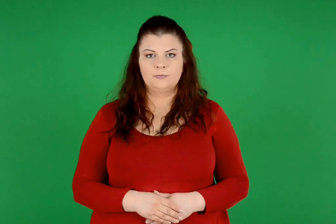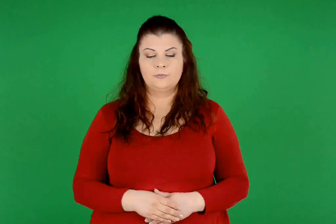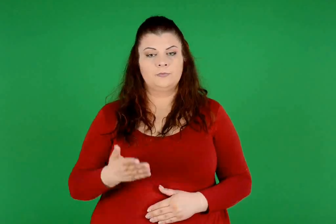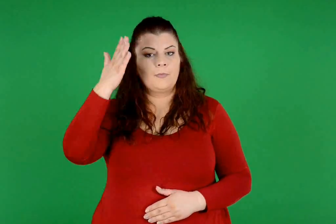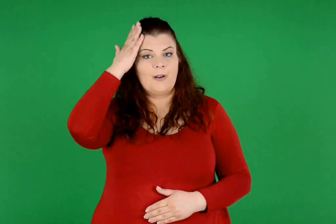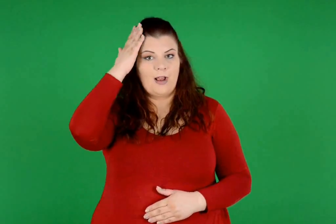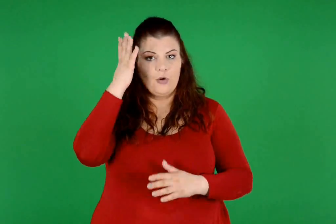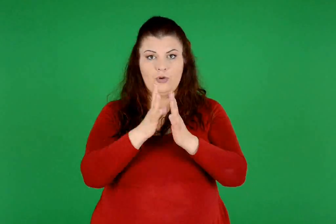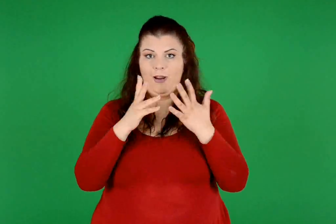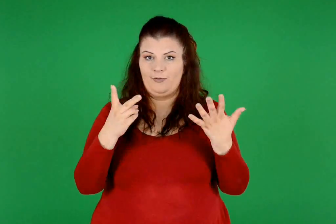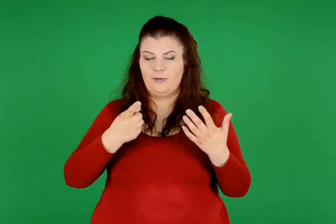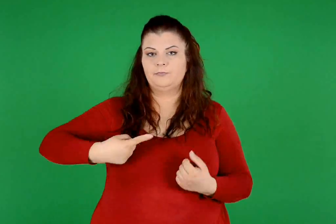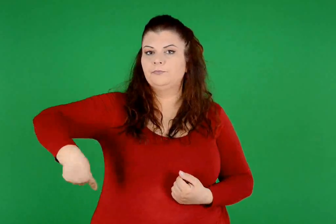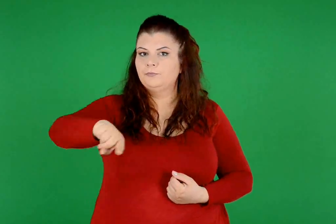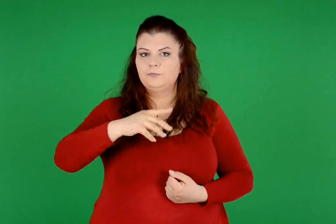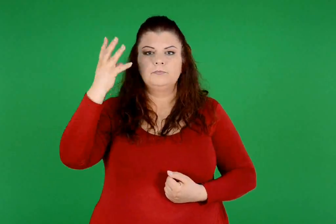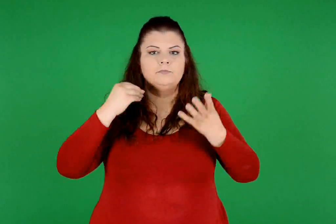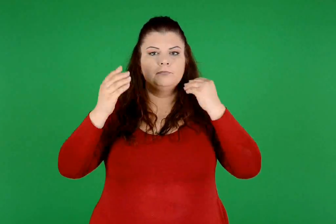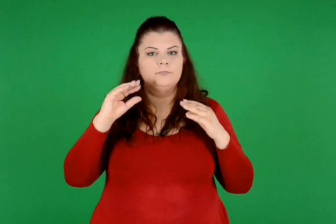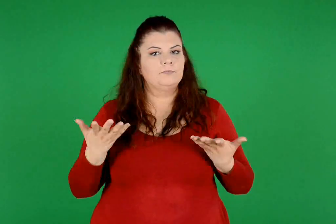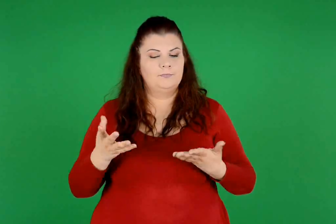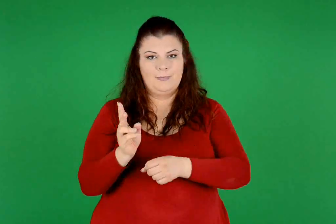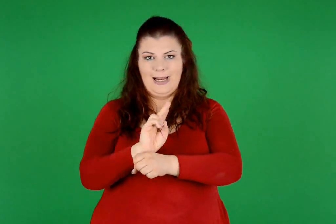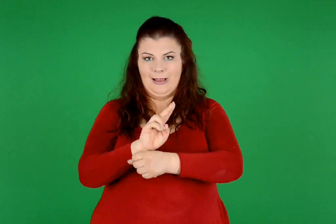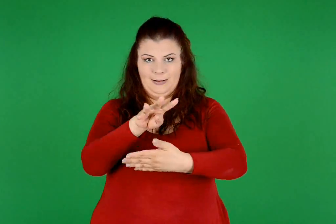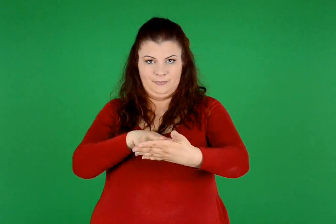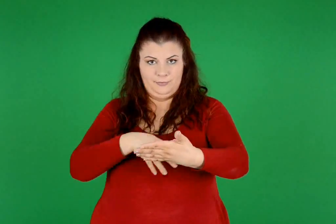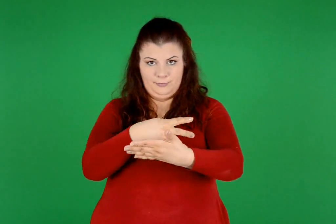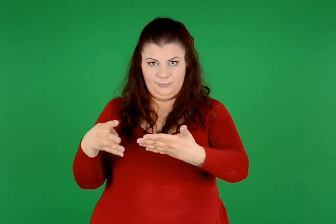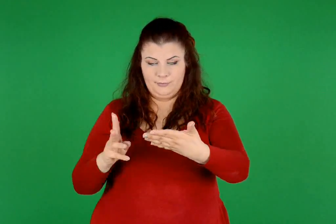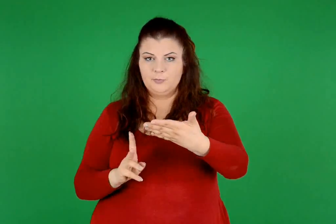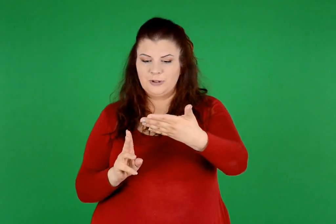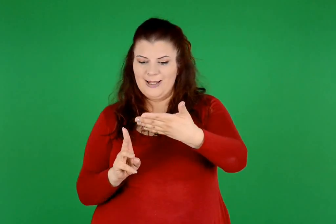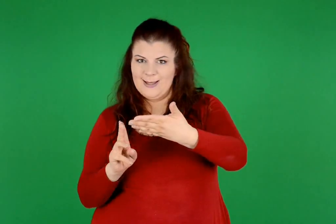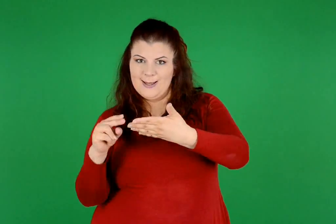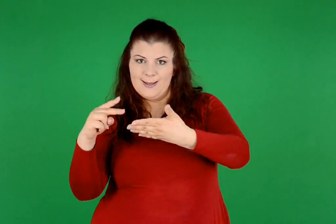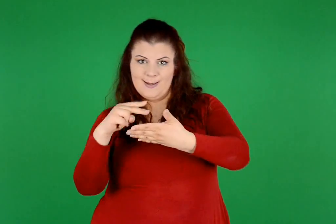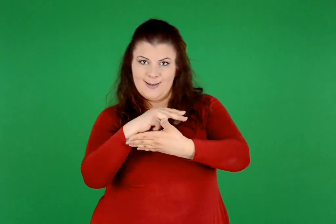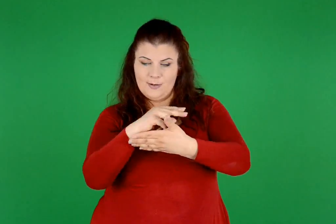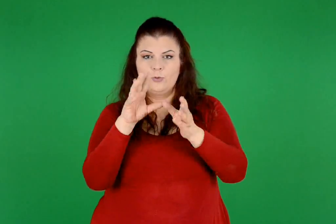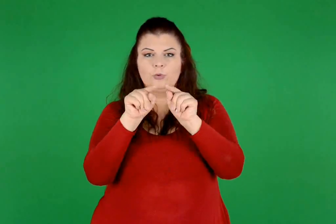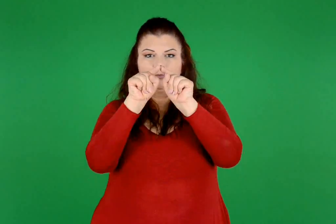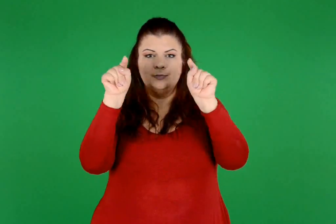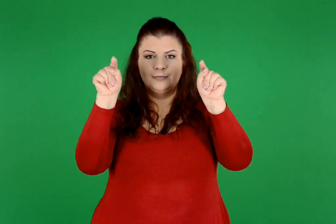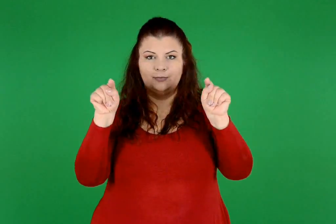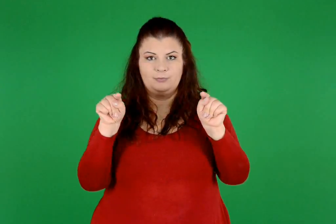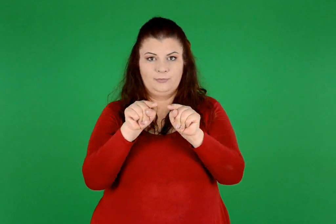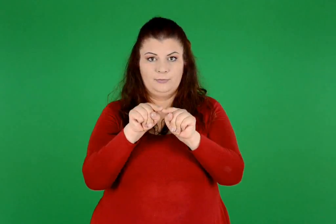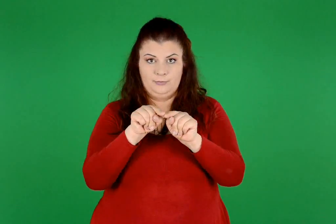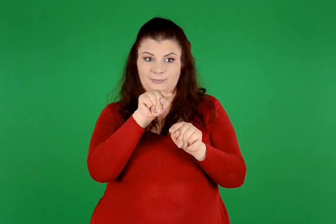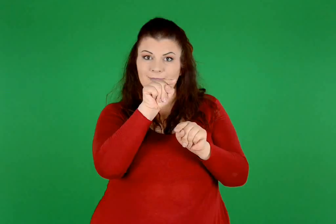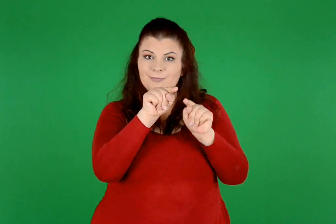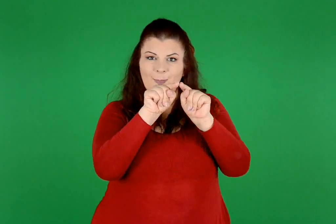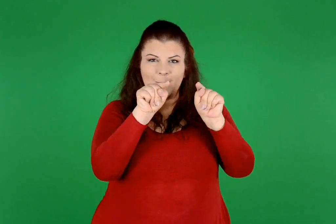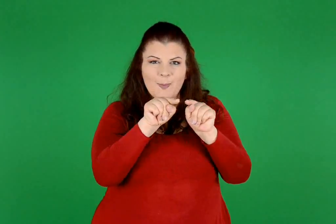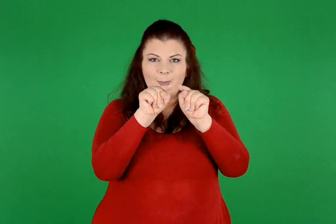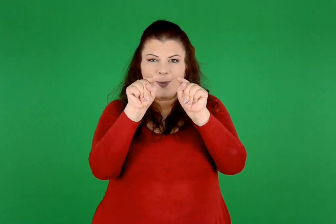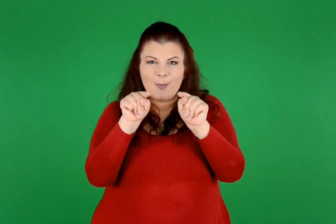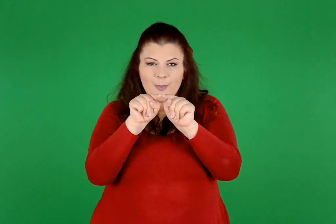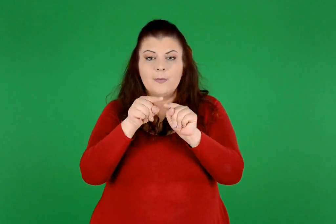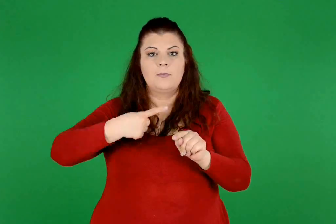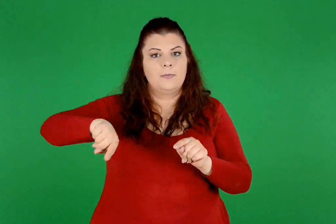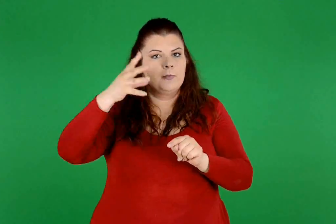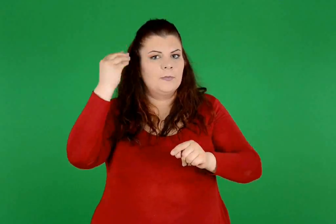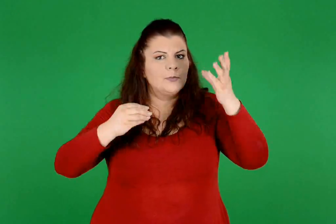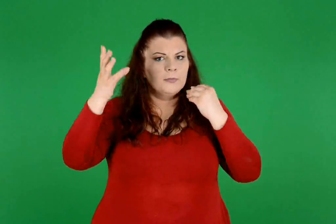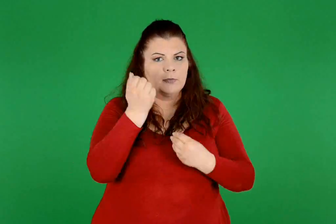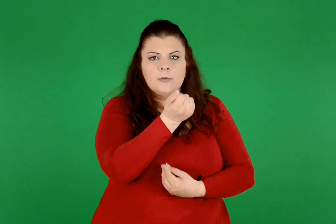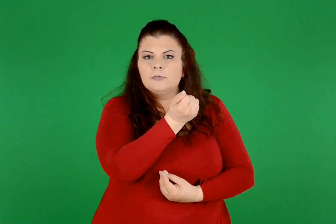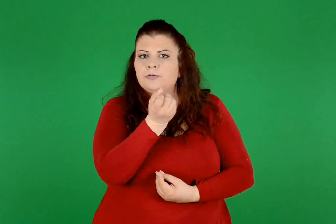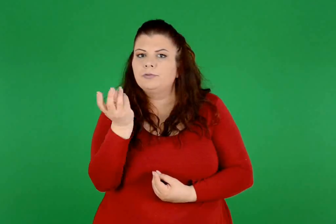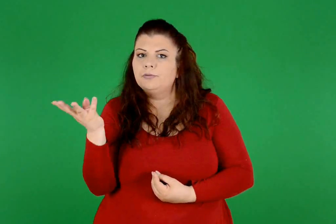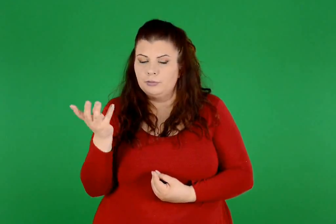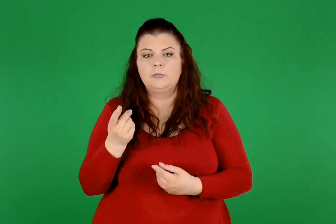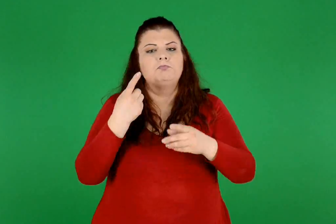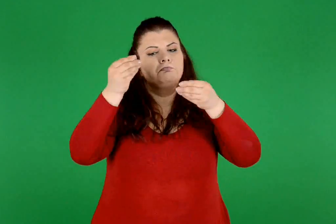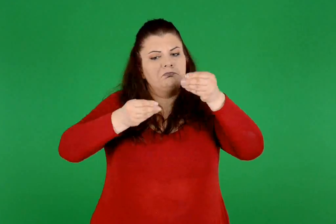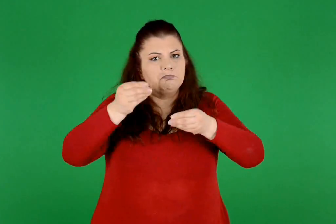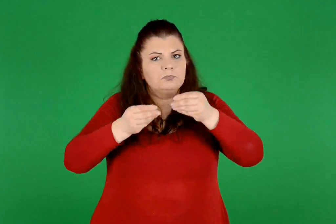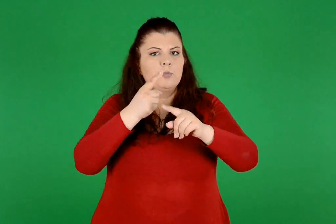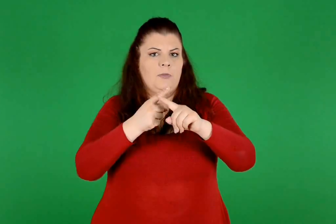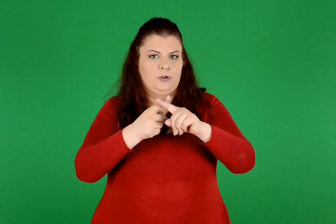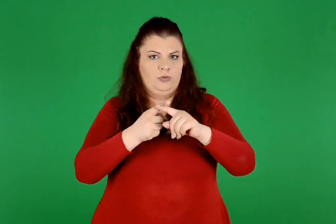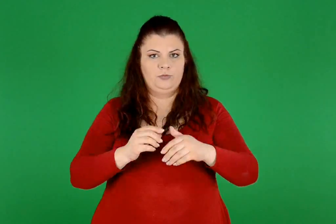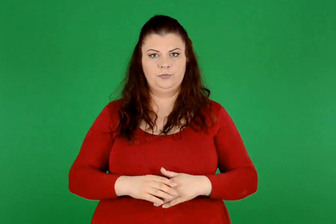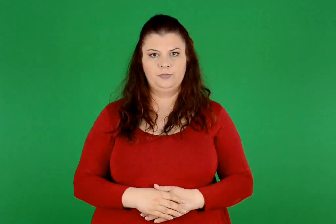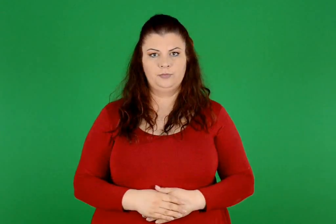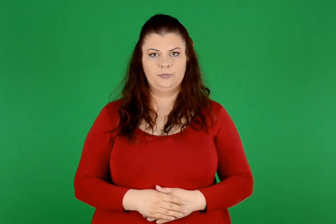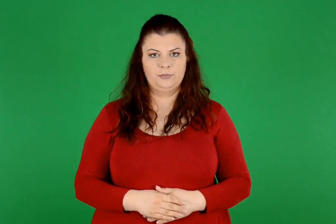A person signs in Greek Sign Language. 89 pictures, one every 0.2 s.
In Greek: στο 17ο κεφάλαιο θα ασκηθούμε στο να κόβουμε με το ψαλίδι ορθογώνια σε τετραγωνισμένο χαρτί , να μετρούμε τα τετραγωνάκια και να τα υπολογίζουμε με τη βοήθεια του πολλαπλασιασμού
